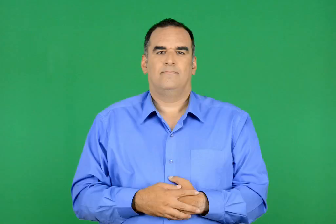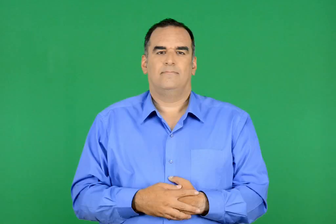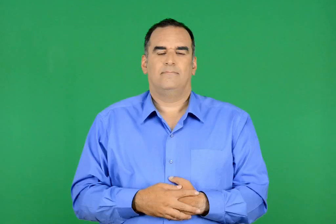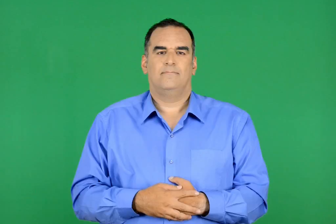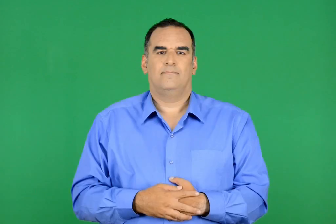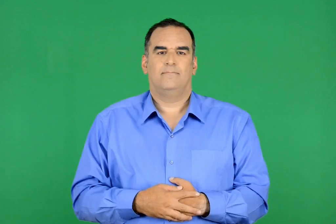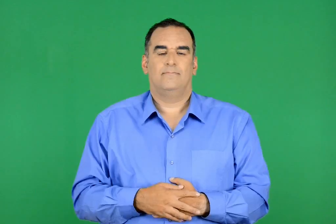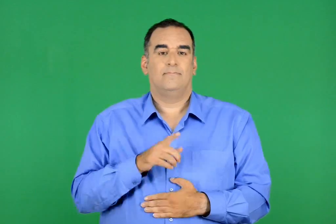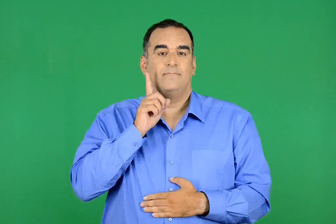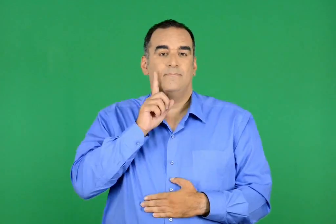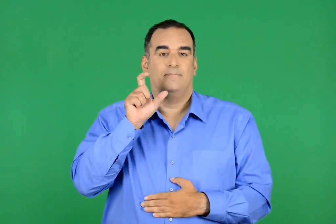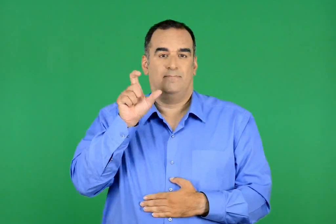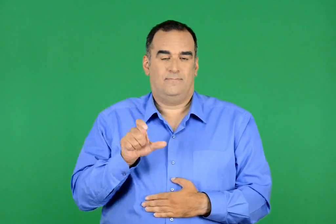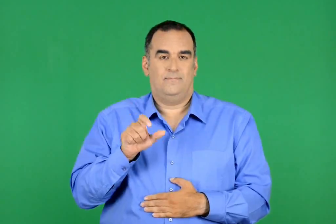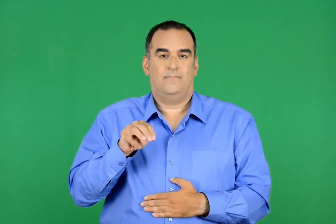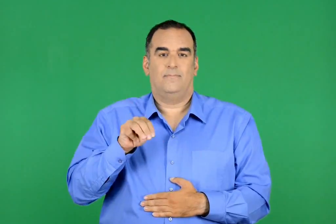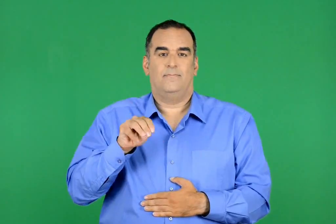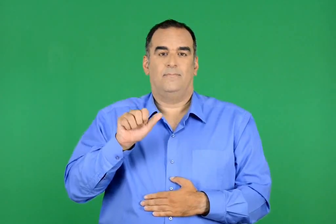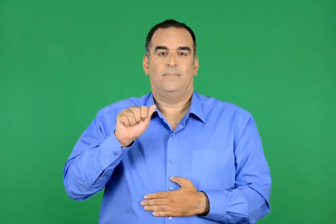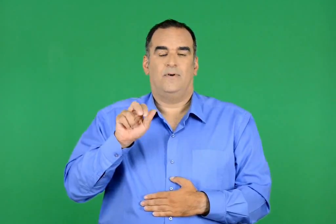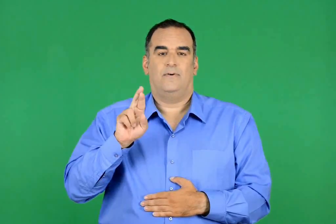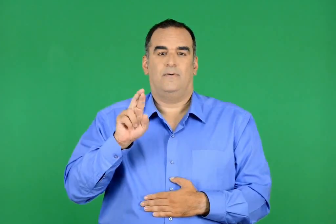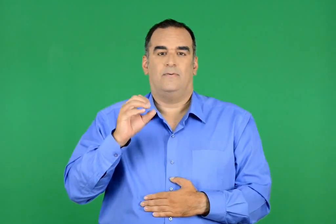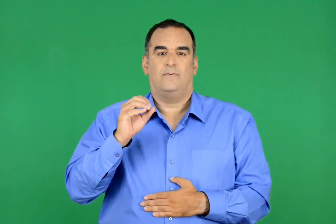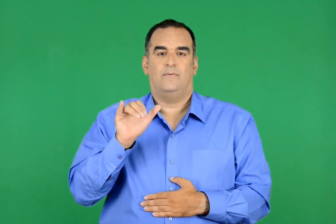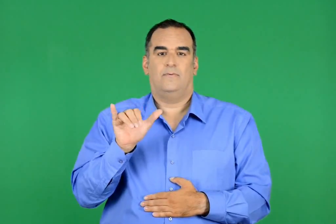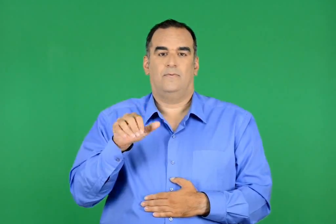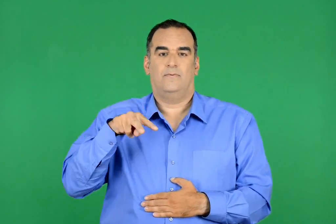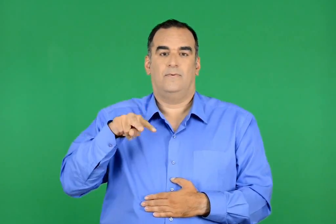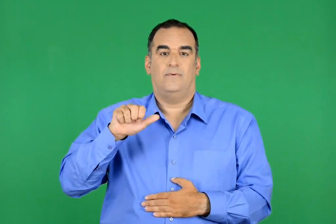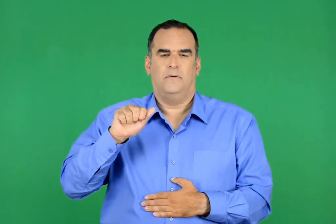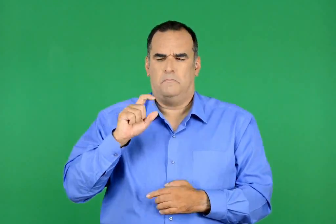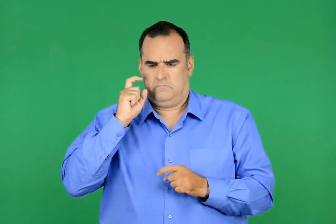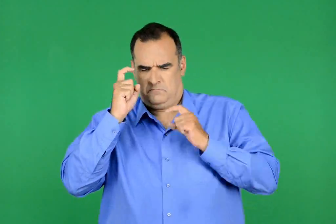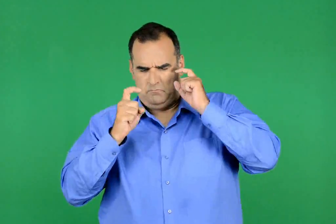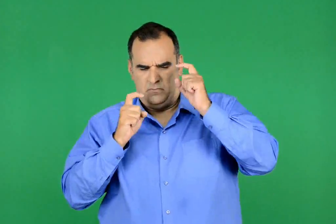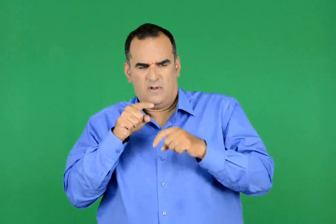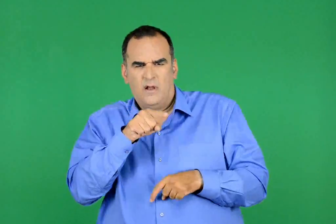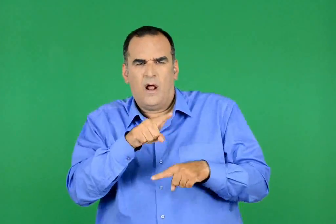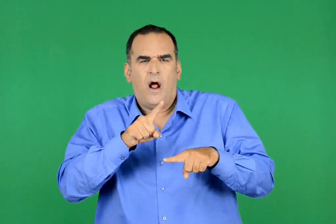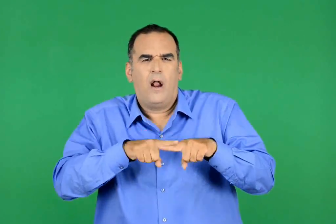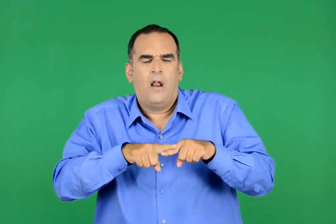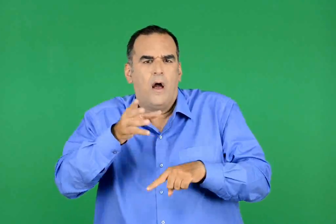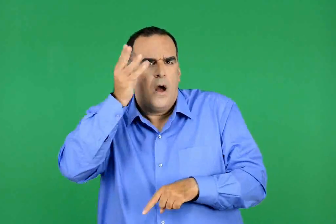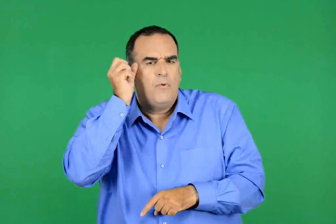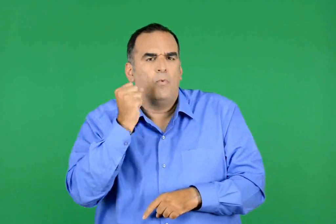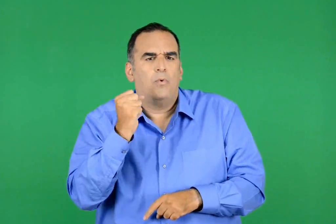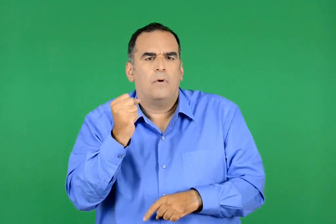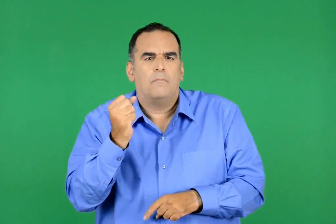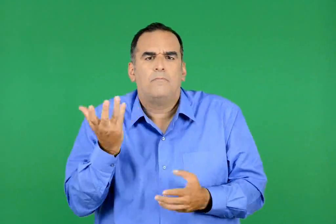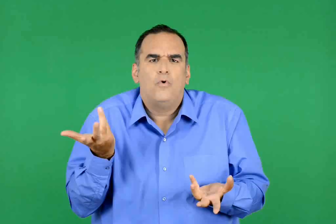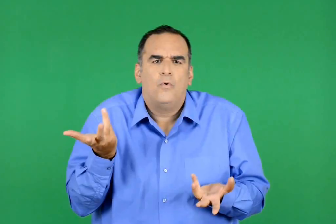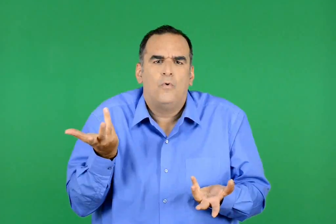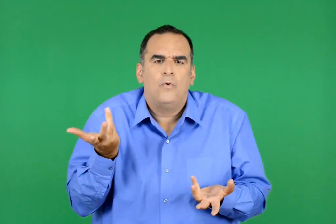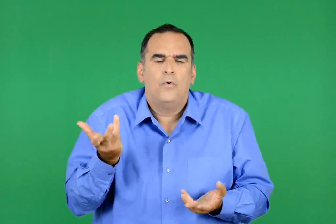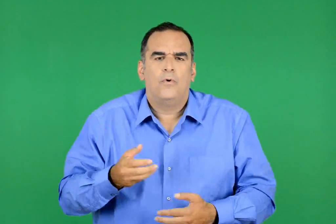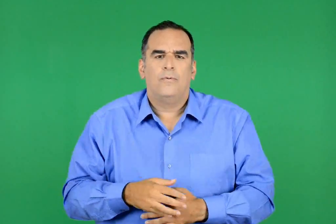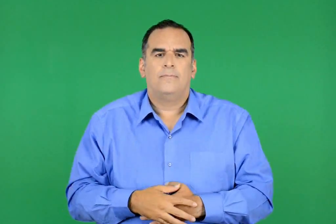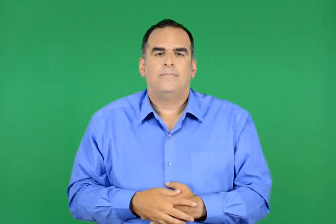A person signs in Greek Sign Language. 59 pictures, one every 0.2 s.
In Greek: μα πού έμαθε ελληνικά ; απόρησε η μαρούλα
